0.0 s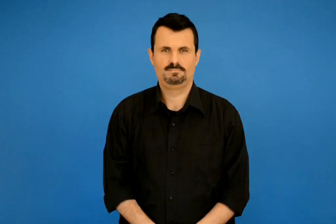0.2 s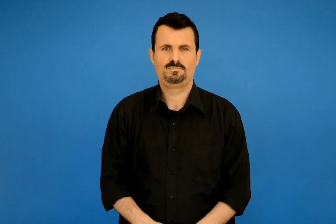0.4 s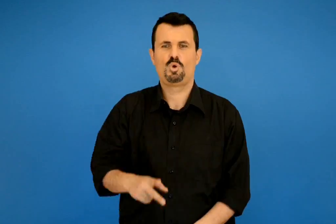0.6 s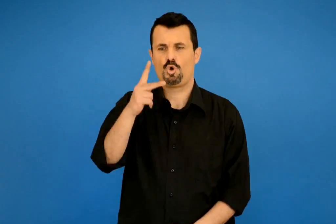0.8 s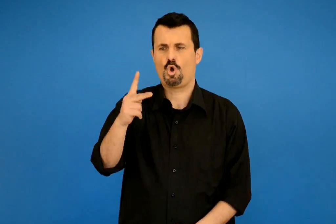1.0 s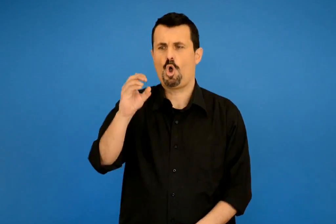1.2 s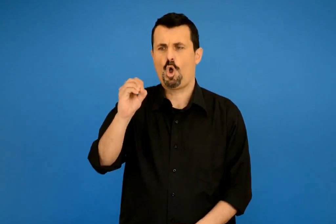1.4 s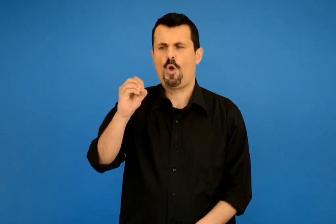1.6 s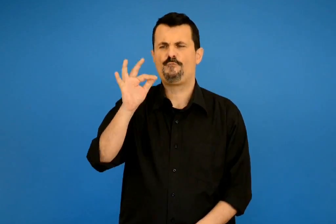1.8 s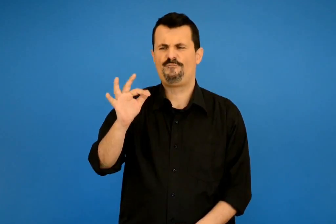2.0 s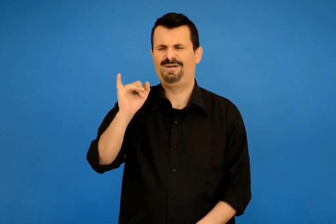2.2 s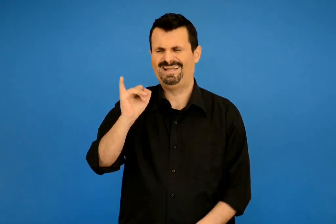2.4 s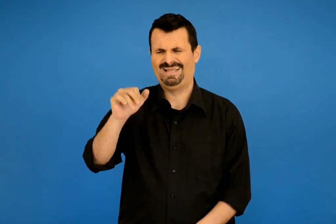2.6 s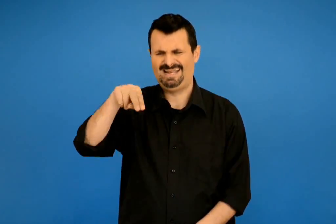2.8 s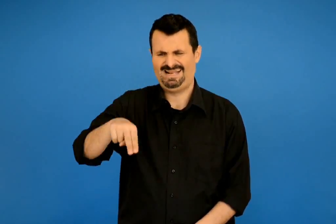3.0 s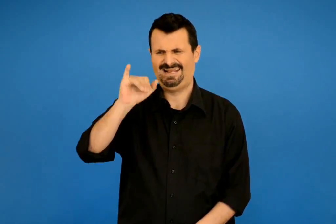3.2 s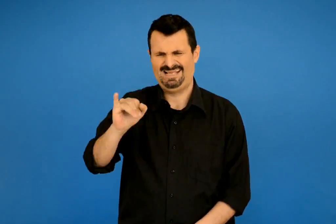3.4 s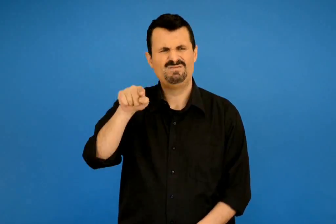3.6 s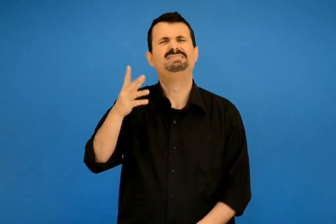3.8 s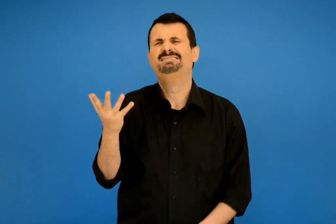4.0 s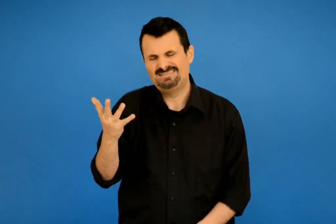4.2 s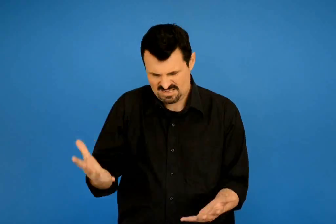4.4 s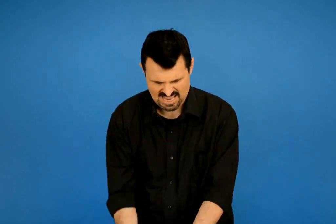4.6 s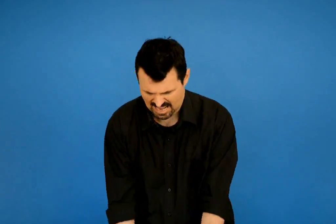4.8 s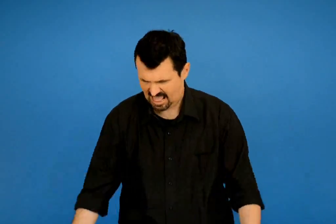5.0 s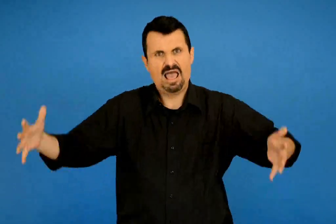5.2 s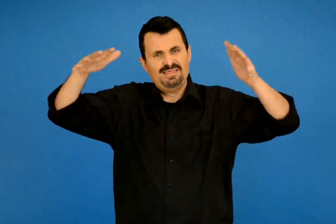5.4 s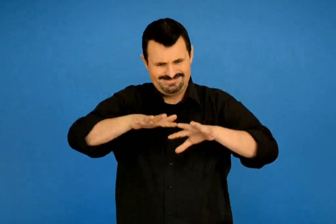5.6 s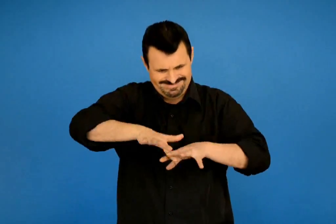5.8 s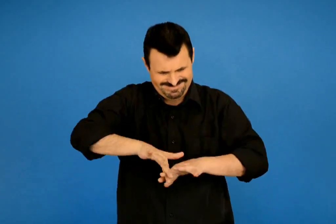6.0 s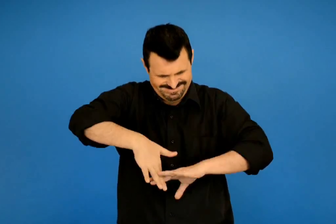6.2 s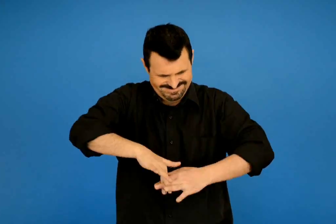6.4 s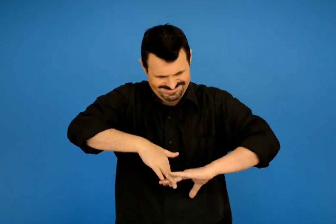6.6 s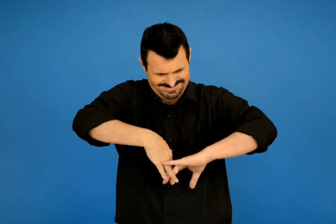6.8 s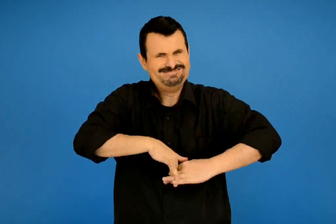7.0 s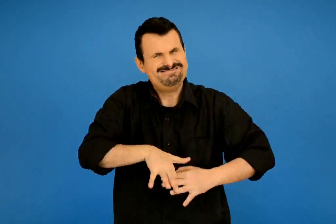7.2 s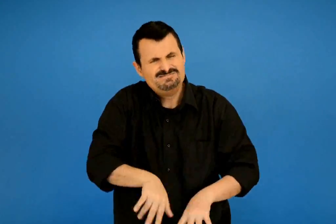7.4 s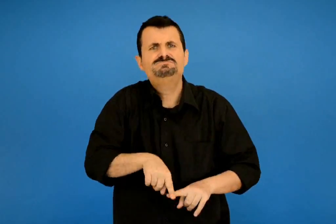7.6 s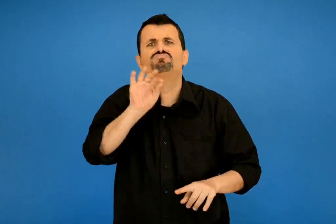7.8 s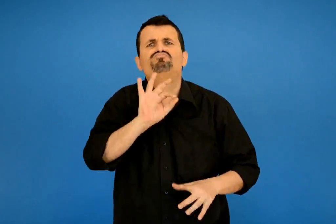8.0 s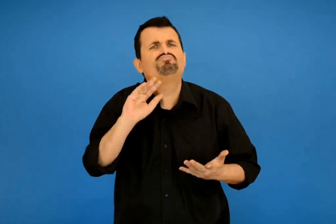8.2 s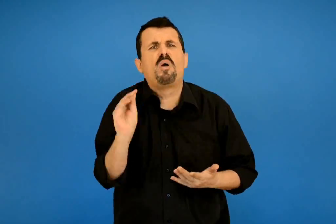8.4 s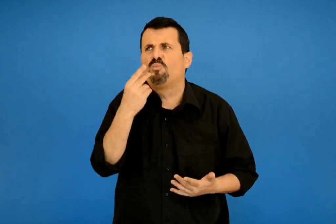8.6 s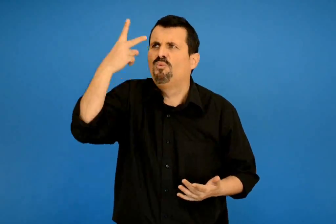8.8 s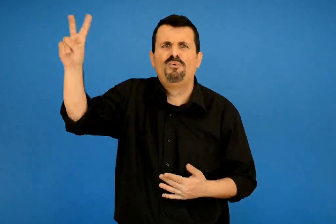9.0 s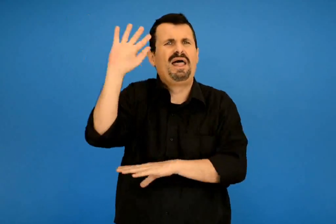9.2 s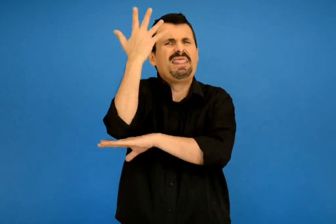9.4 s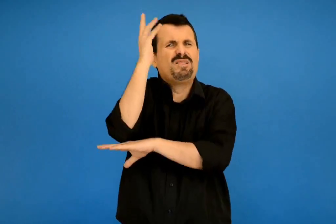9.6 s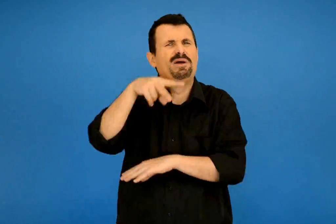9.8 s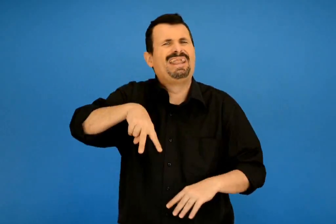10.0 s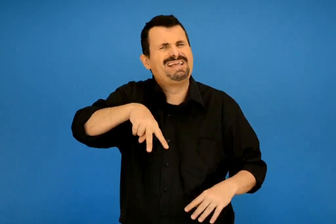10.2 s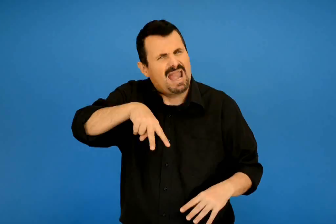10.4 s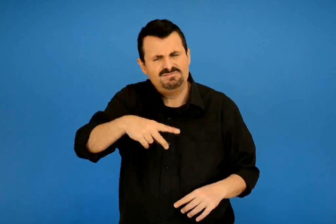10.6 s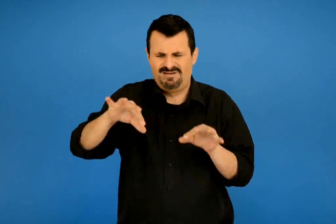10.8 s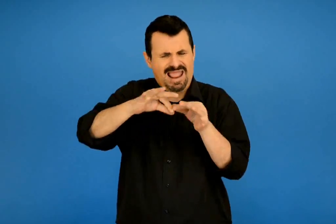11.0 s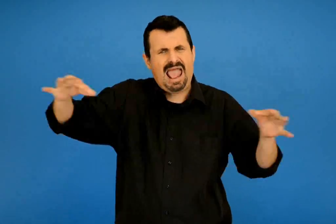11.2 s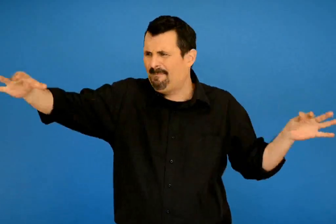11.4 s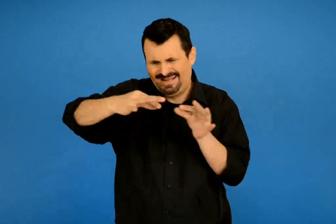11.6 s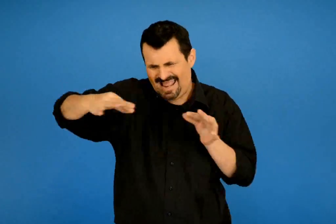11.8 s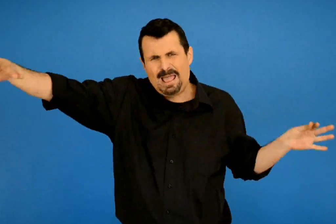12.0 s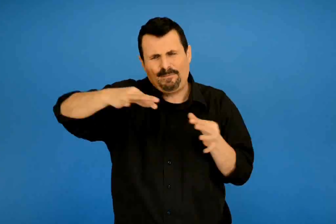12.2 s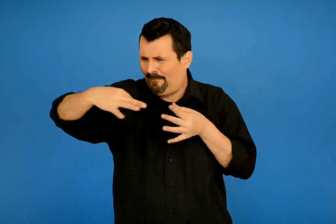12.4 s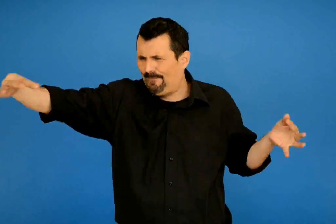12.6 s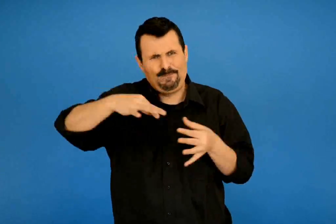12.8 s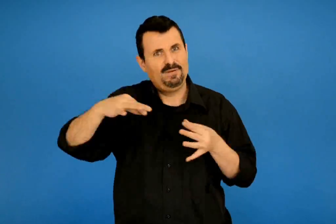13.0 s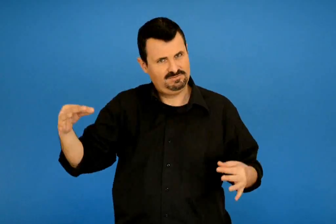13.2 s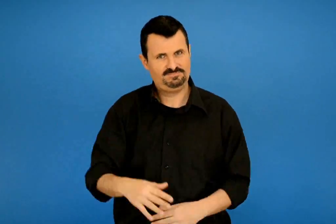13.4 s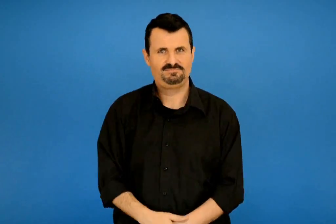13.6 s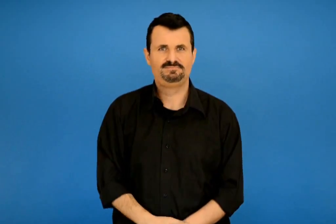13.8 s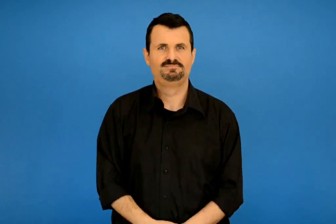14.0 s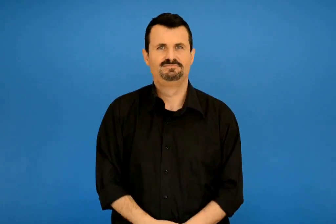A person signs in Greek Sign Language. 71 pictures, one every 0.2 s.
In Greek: κοφίνι πλεχτό καλάθι από κλαδιά λυγαριάς ή καλαμιάς
